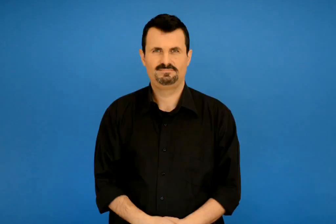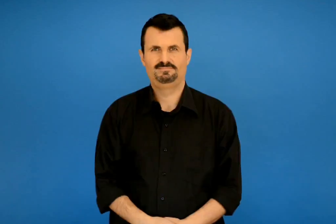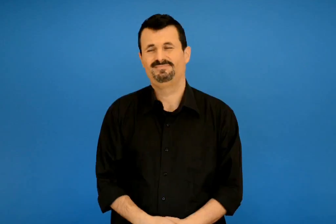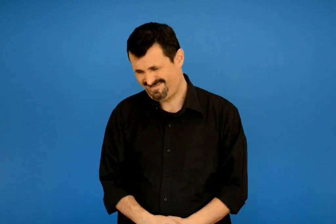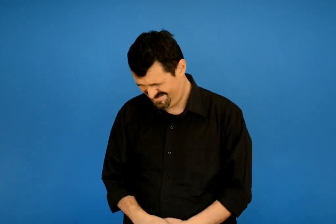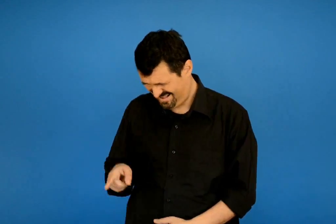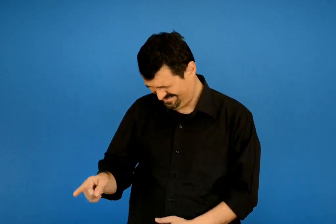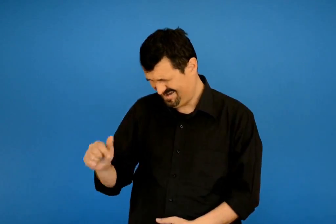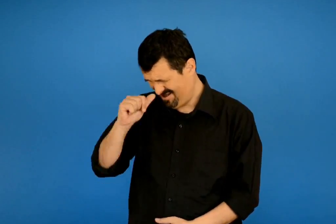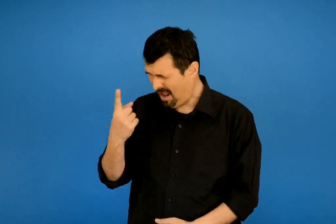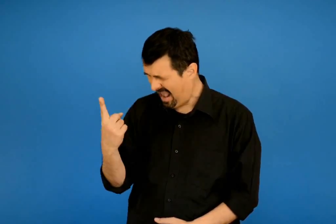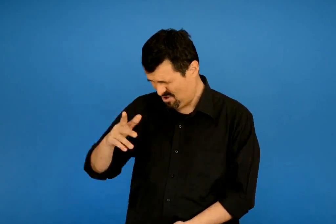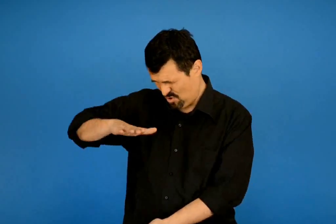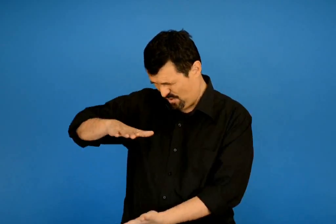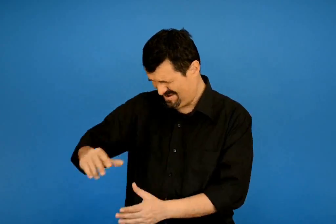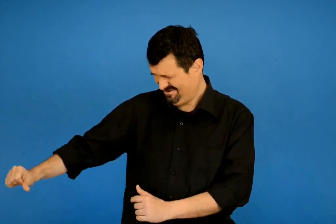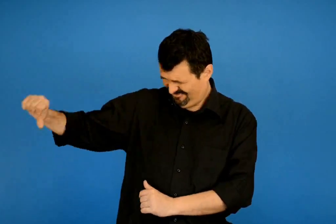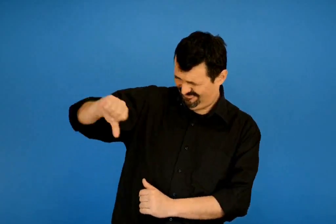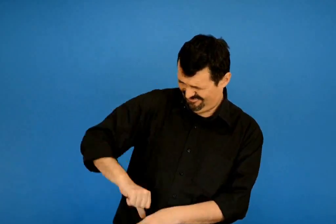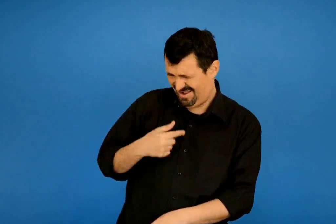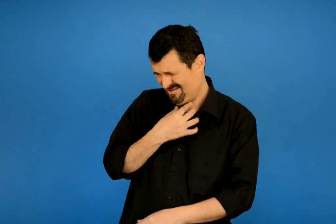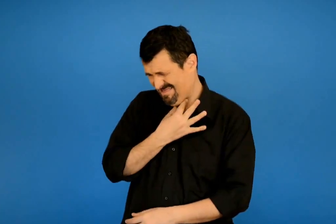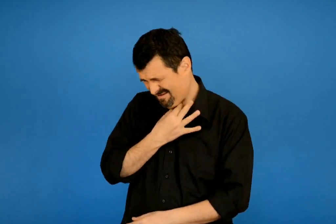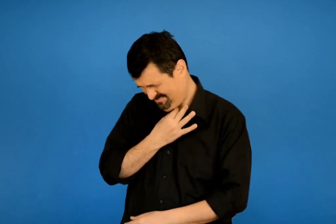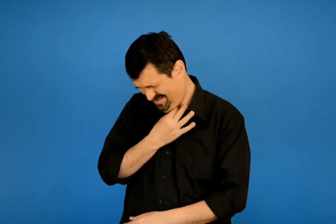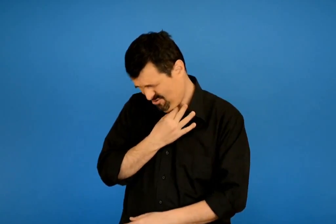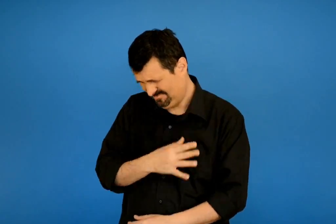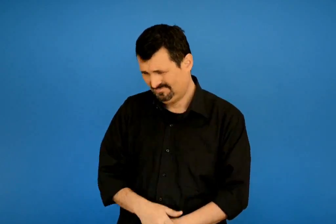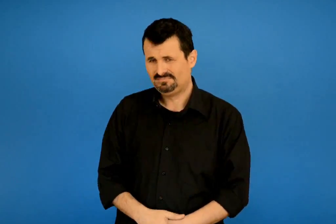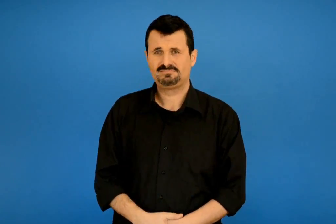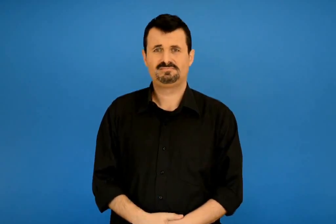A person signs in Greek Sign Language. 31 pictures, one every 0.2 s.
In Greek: θα μου ρίξεις έναν κουβά νερό που διψάω ;
